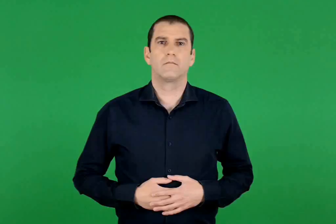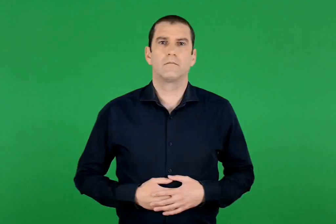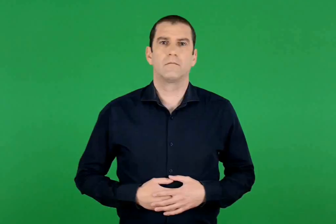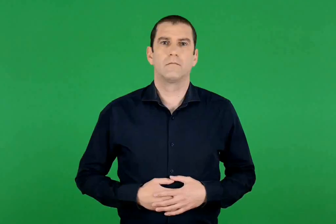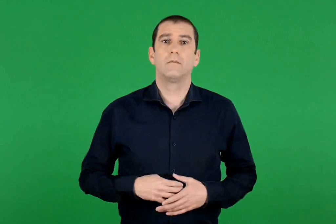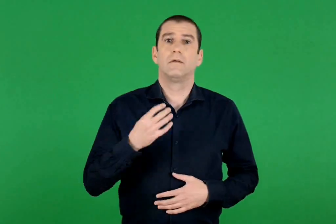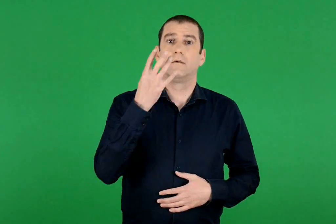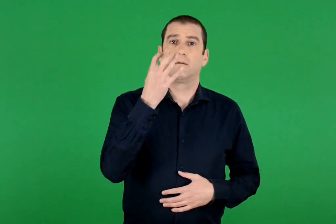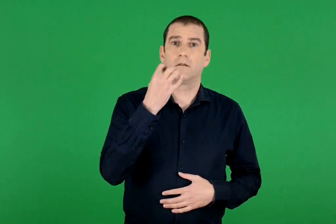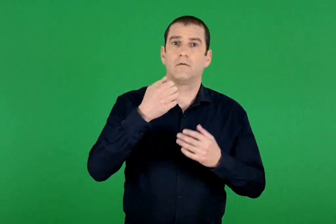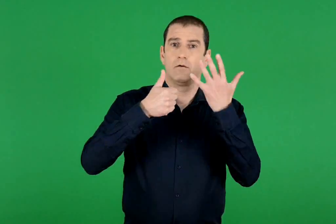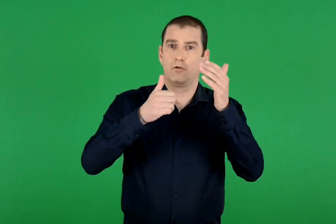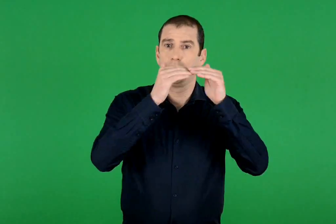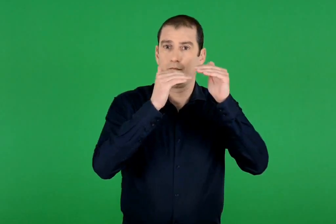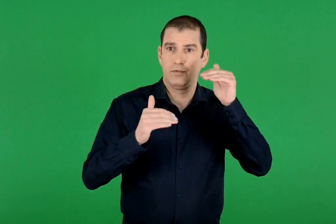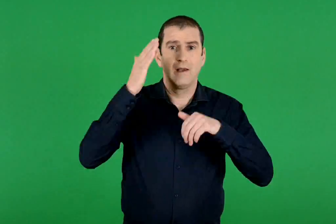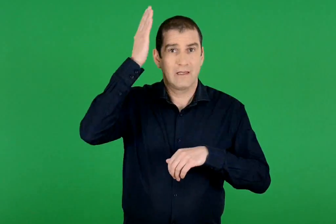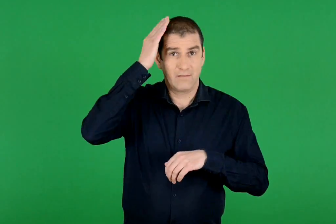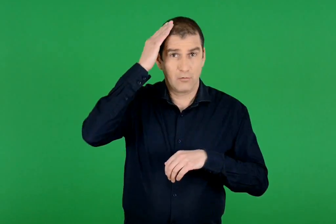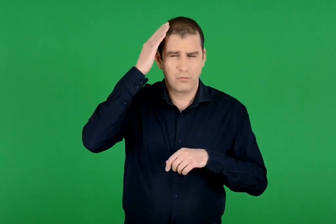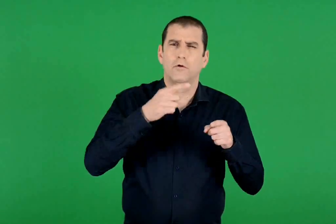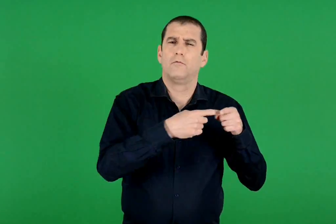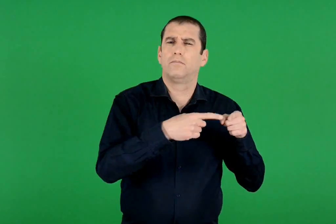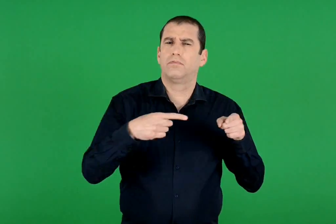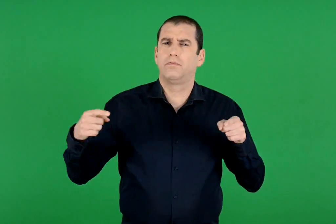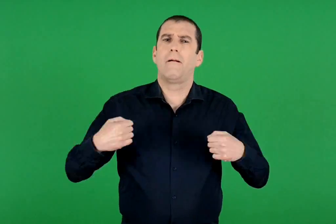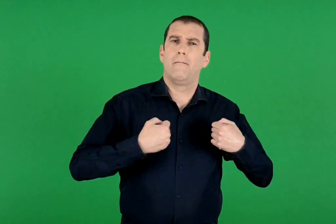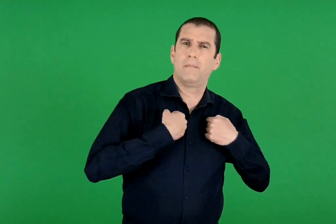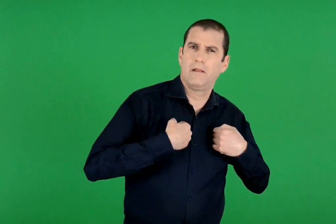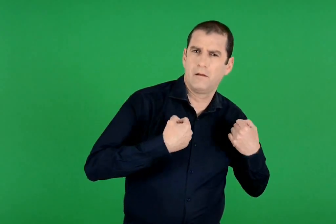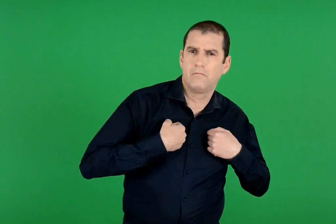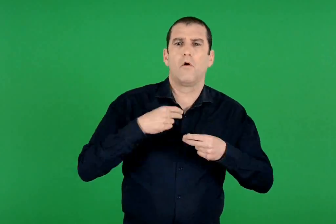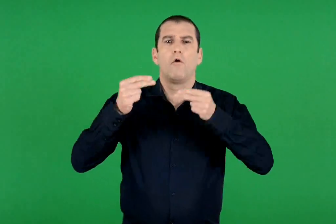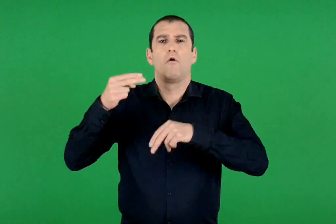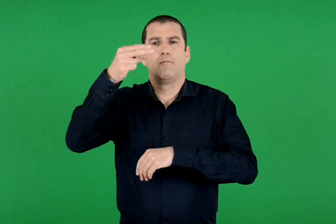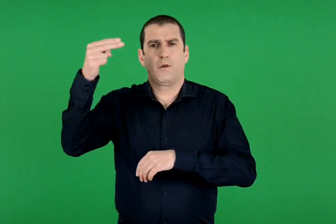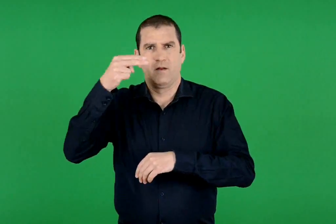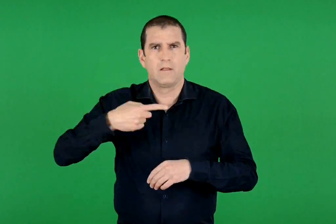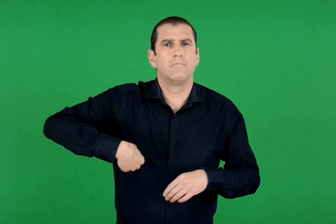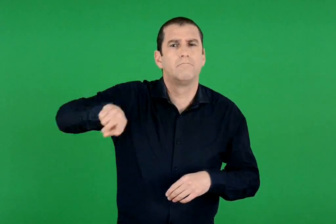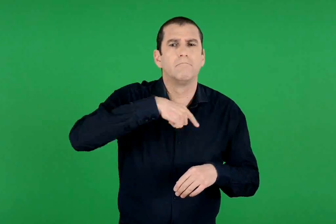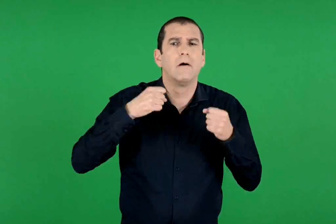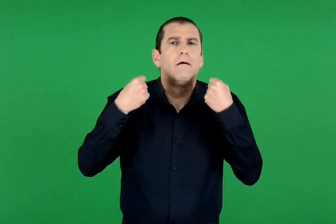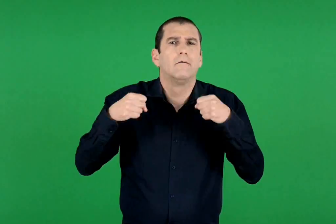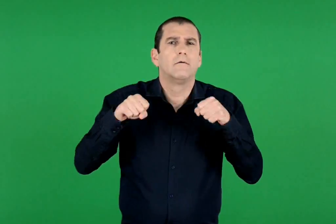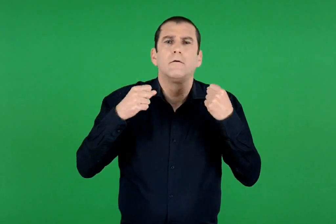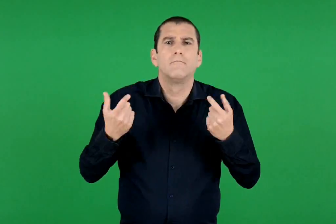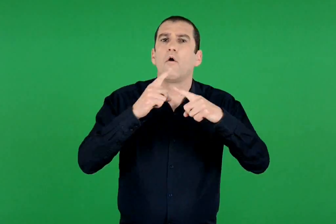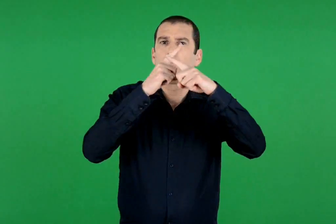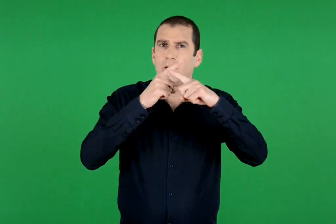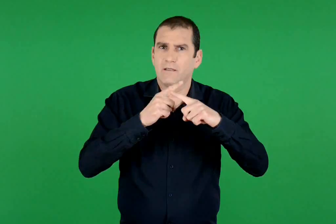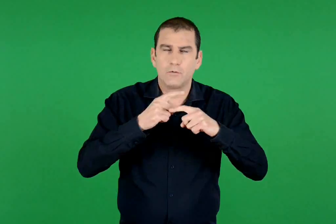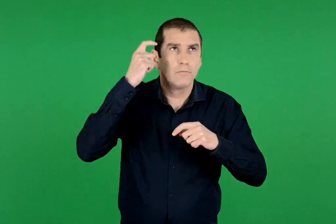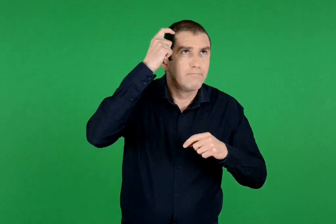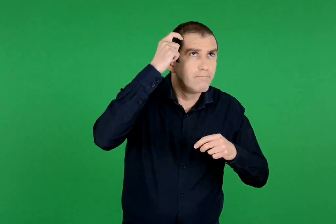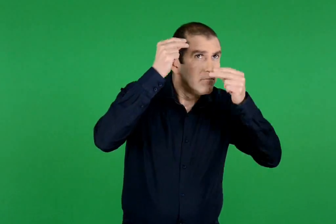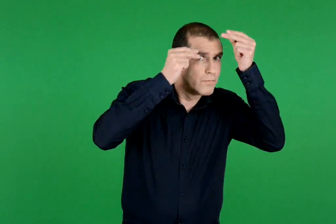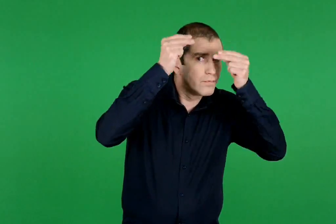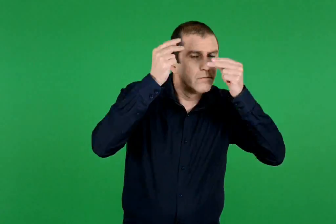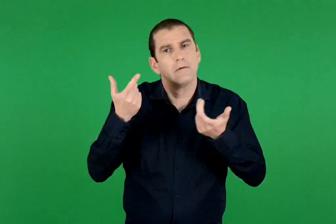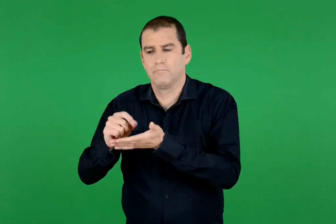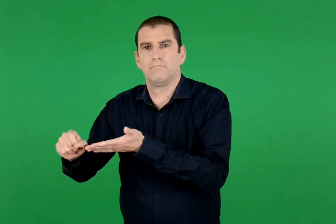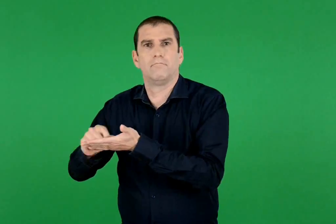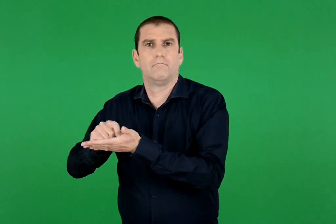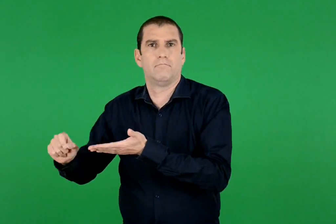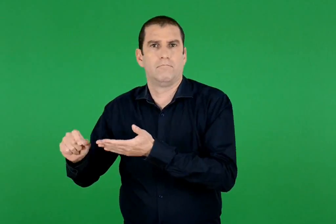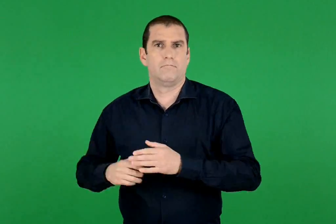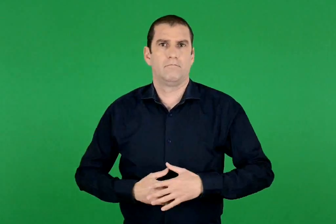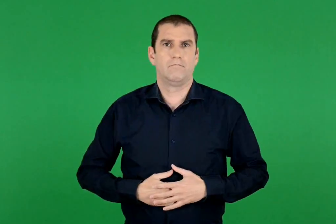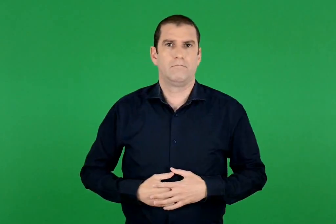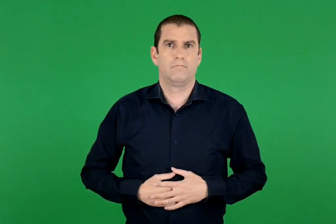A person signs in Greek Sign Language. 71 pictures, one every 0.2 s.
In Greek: στο 46ο κεφάλαιο μέσα από διάφορα παιχνίδια και προβλήματα θα ασκηθούμε στους νοερούς και γραπτούς πολλαπλασιασμούς
